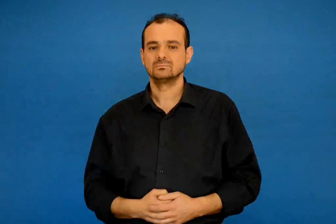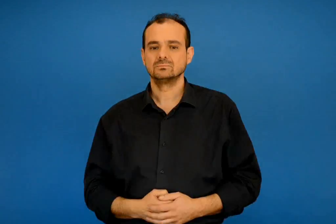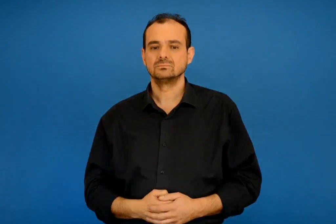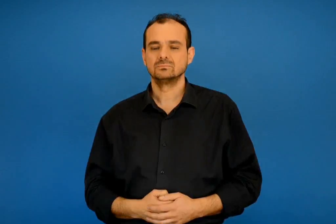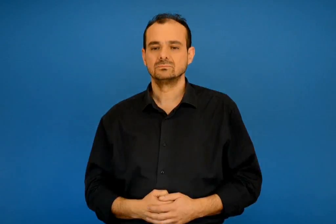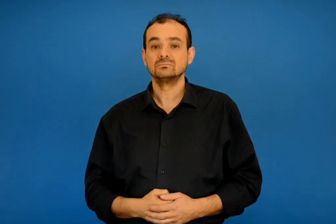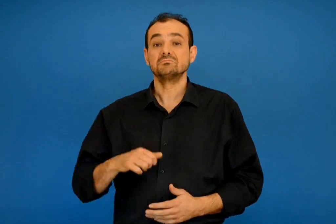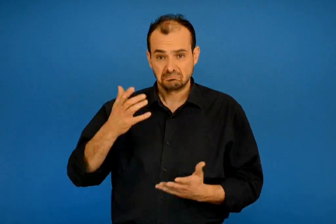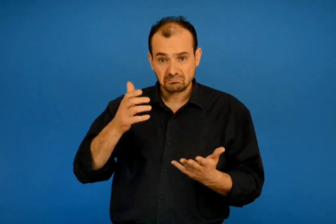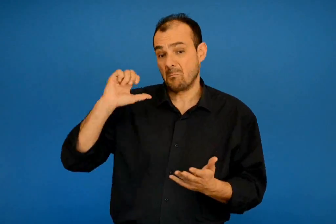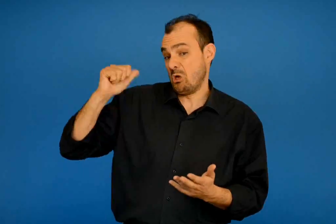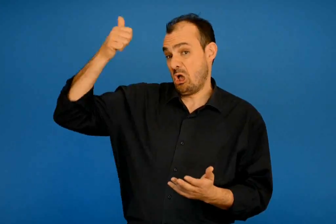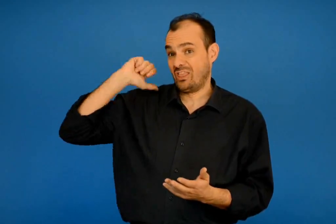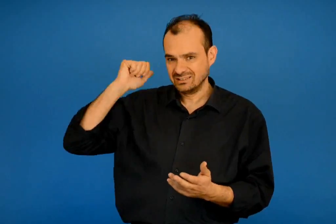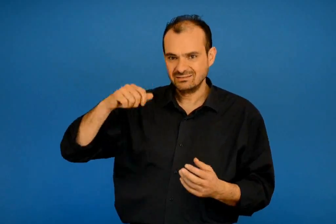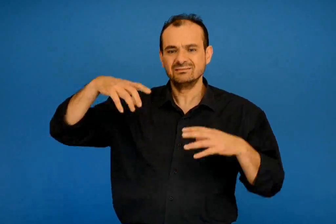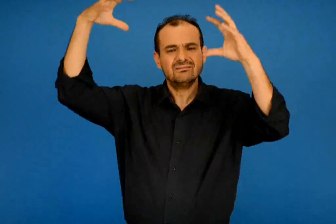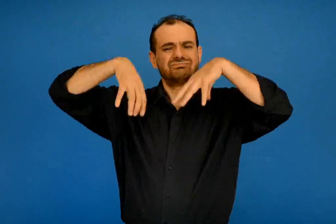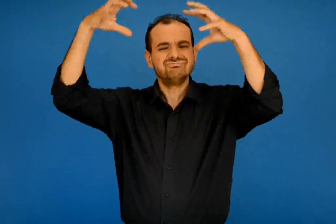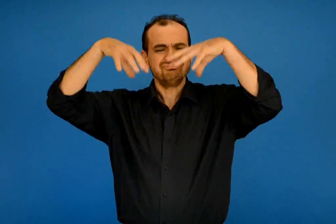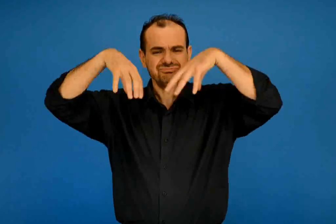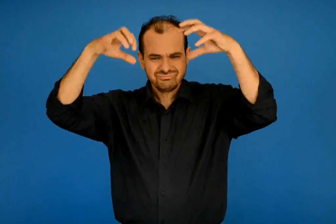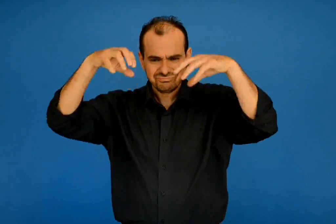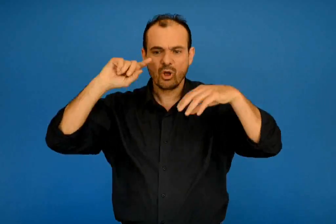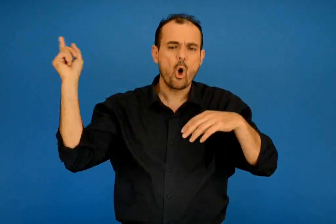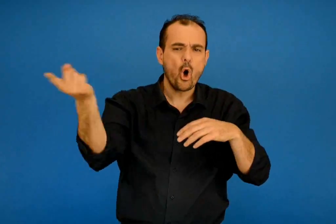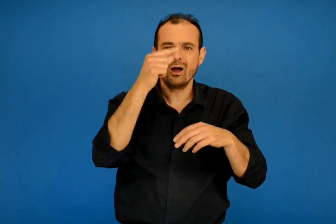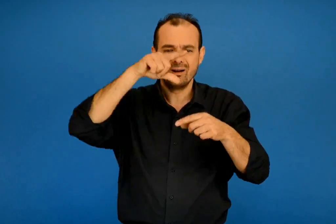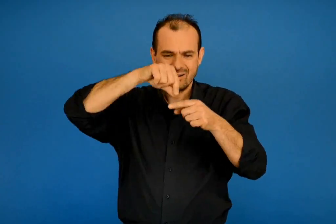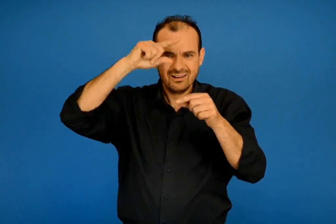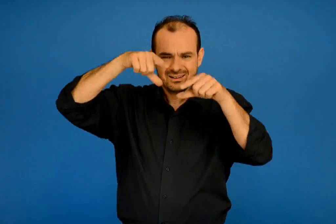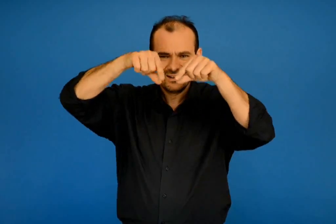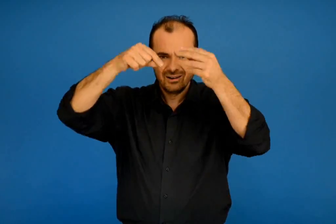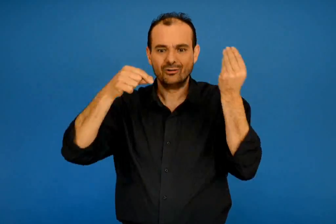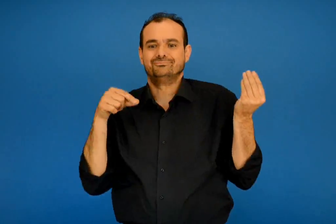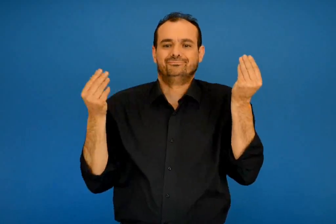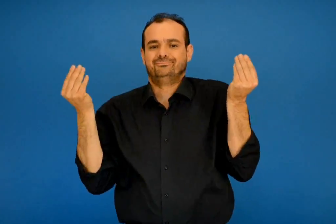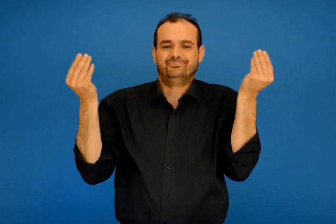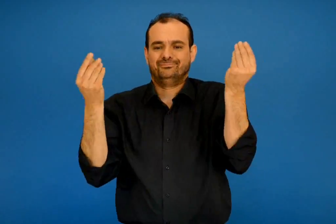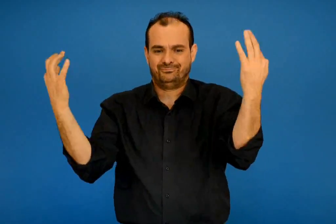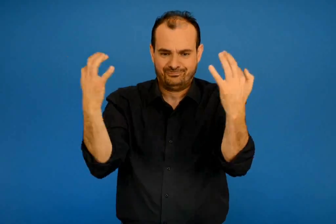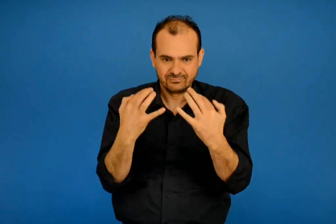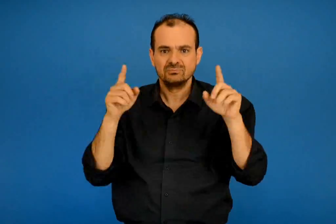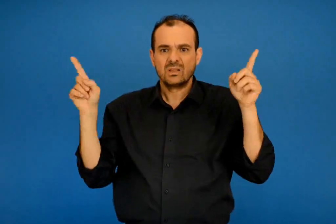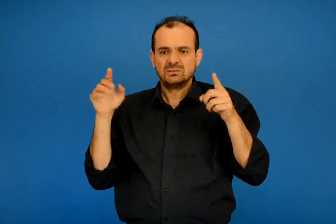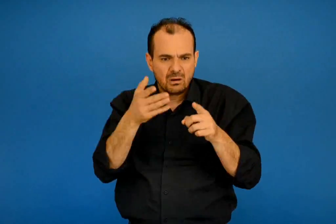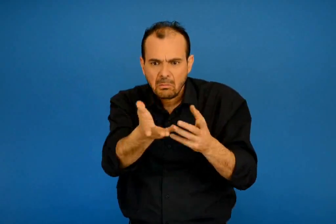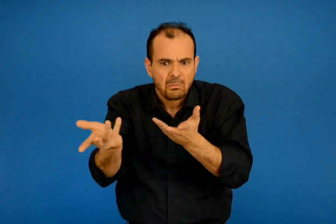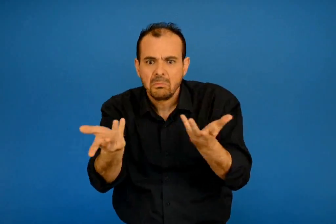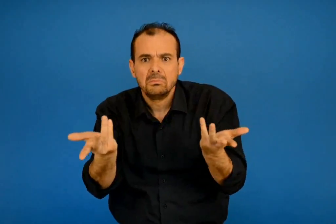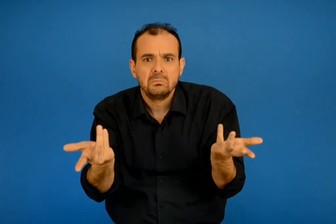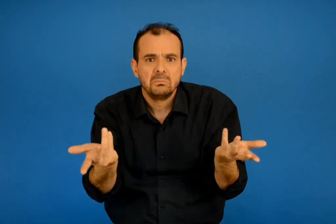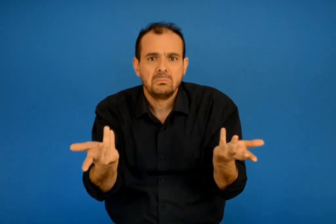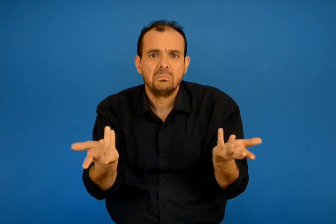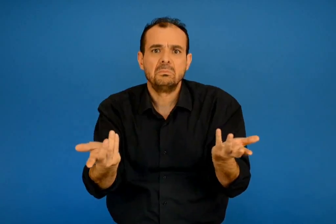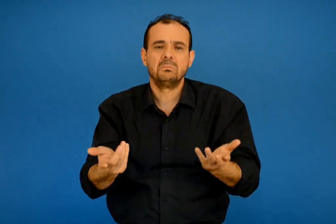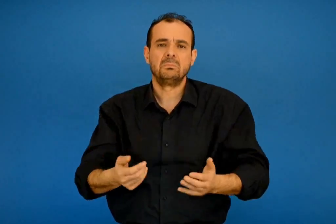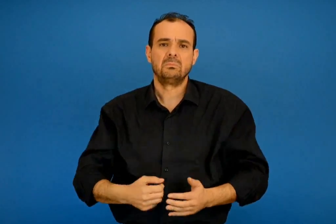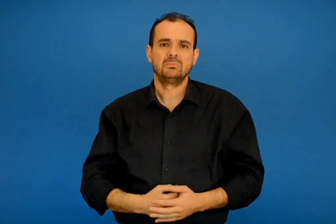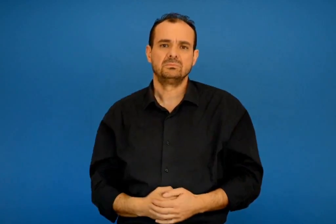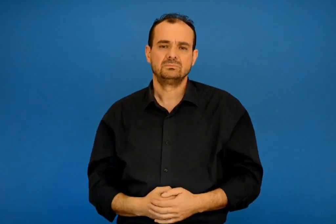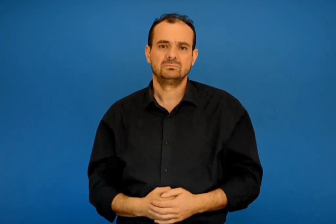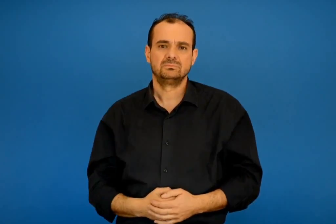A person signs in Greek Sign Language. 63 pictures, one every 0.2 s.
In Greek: προχτές ας πούμε που έβρεχε ήρθαν όλοι με ένα μανταλάκι στο χέρι κι όταν τους ρώτησε η δασκάλα μας τι το θέλανε
